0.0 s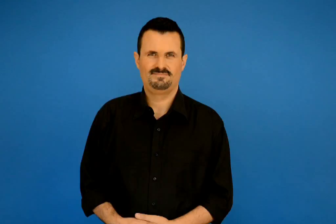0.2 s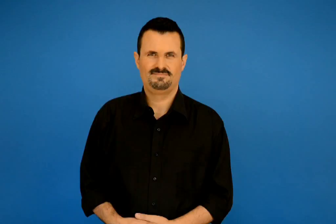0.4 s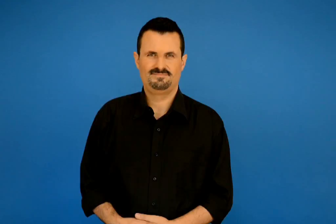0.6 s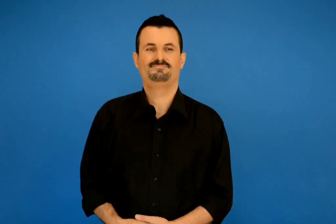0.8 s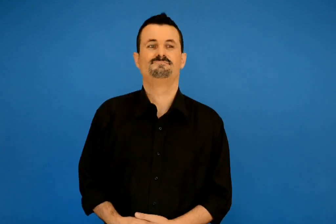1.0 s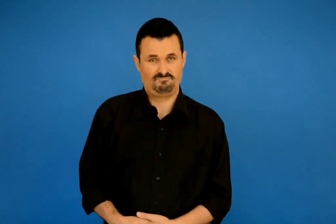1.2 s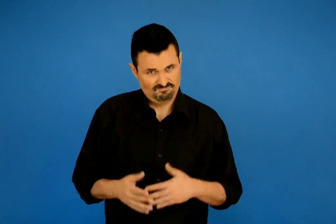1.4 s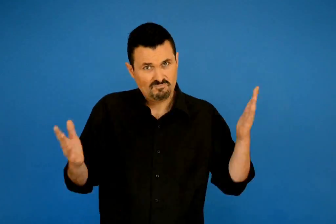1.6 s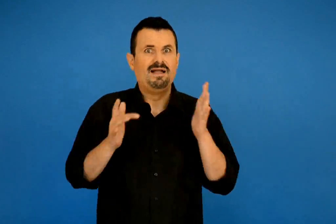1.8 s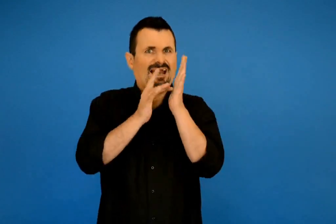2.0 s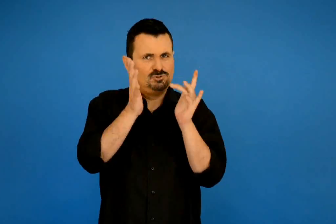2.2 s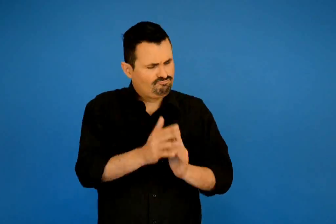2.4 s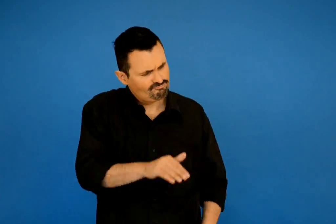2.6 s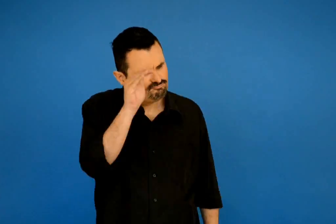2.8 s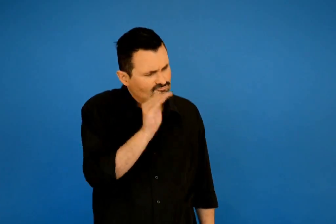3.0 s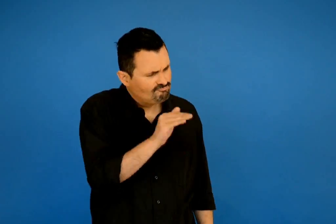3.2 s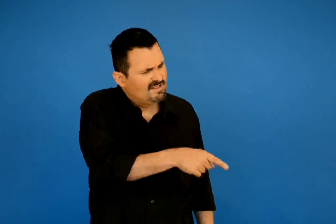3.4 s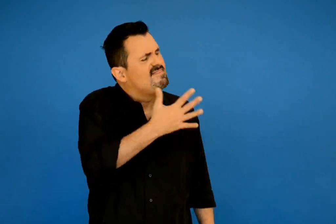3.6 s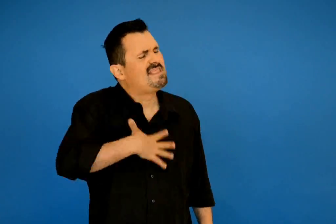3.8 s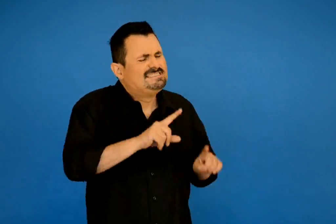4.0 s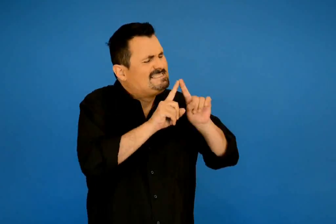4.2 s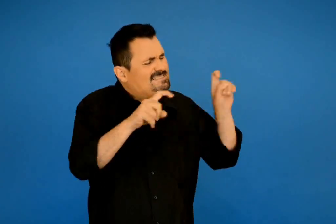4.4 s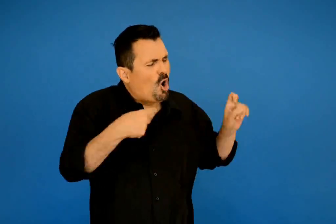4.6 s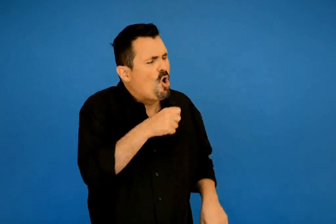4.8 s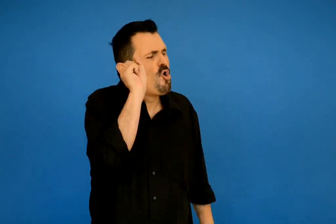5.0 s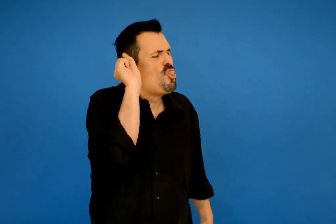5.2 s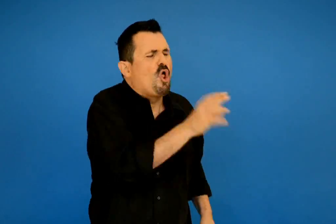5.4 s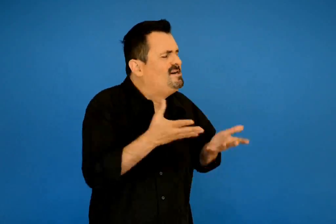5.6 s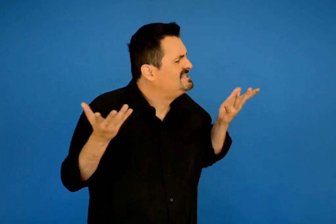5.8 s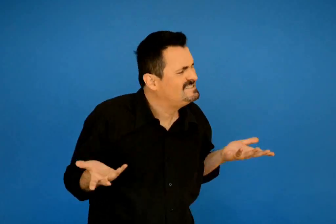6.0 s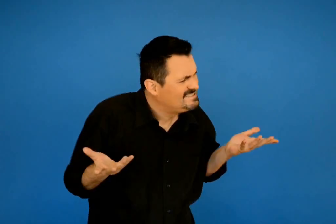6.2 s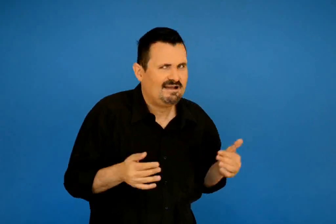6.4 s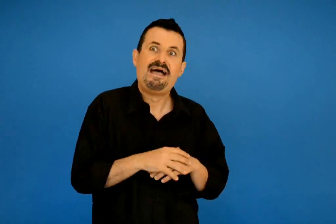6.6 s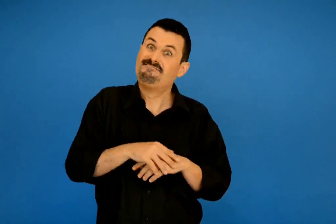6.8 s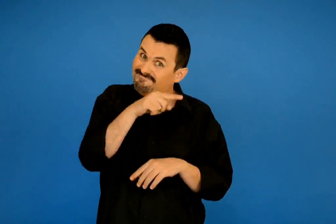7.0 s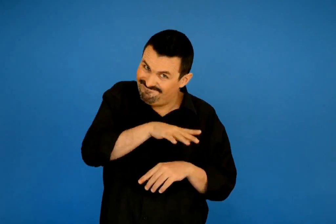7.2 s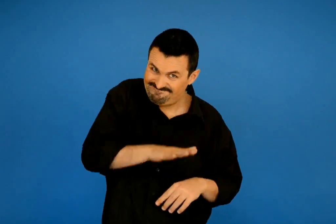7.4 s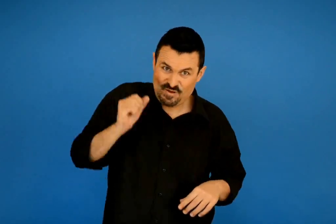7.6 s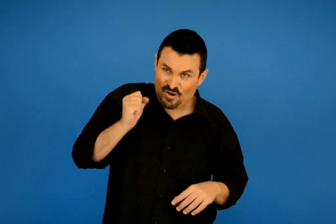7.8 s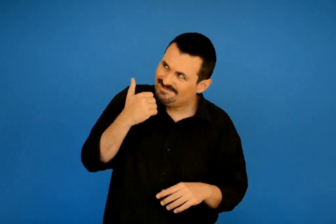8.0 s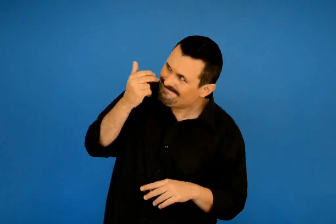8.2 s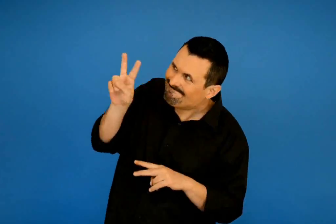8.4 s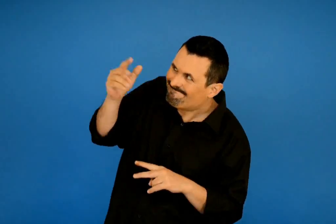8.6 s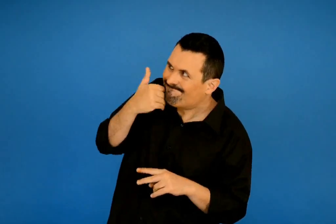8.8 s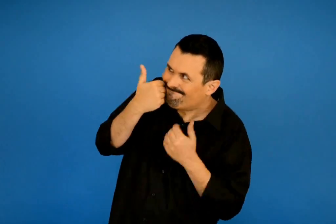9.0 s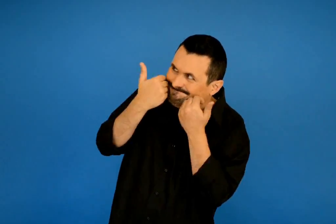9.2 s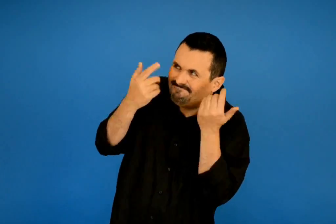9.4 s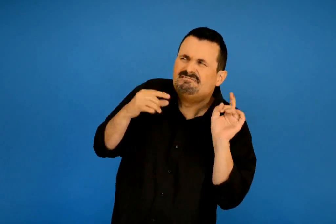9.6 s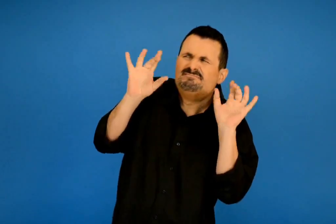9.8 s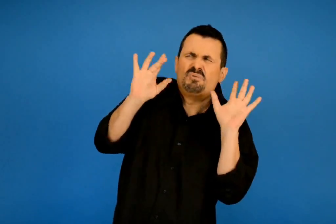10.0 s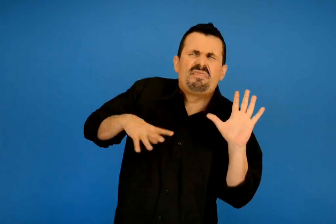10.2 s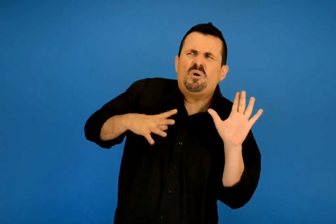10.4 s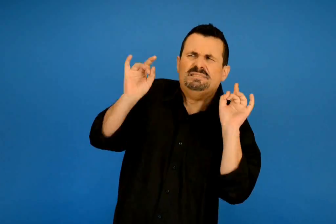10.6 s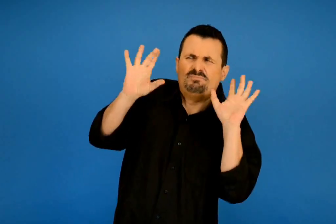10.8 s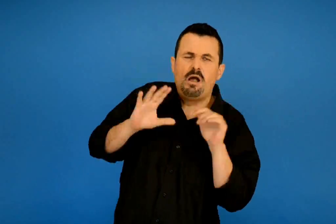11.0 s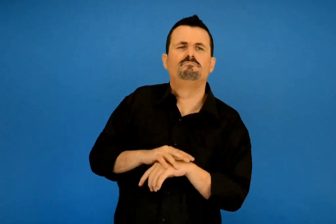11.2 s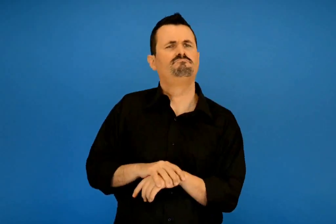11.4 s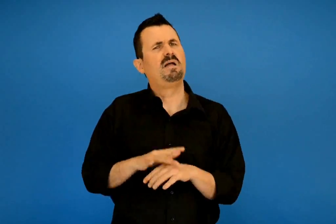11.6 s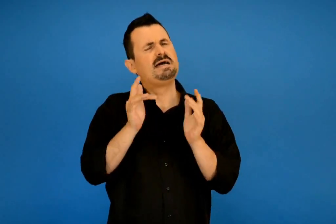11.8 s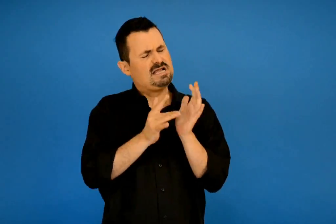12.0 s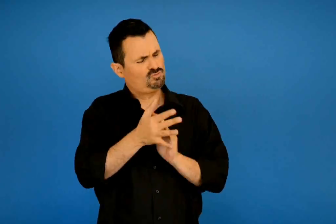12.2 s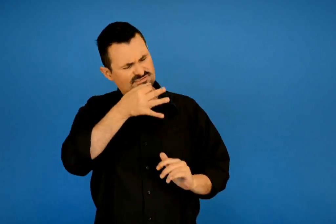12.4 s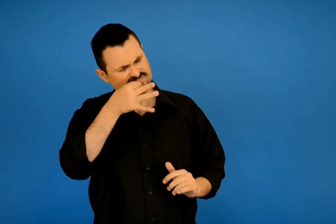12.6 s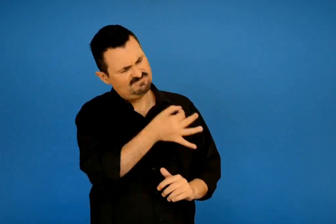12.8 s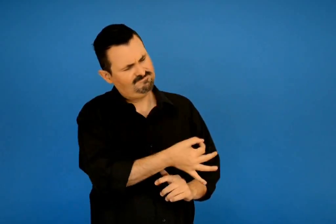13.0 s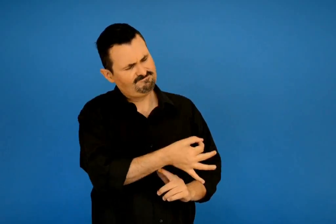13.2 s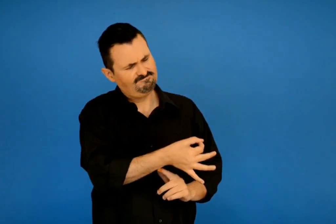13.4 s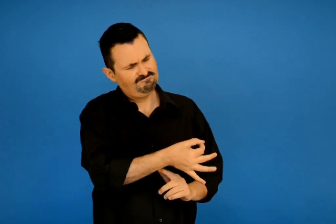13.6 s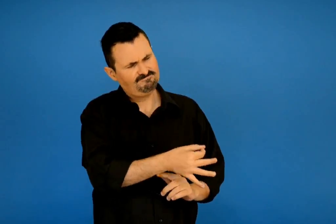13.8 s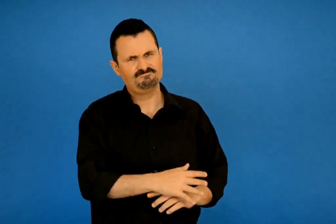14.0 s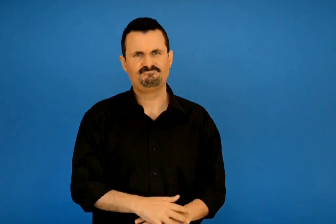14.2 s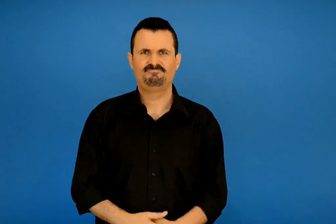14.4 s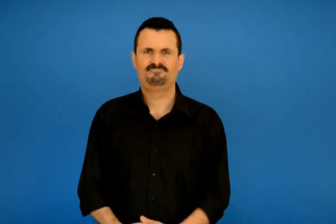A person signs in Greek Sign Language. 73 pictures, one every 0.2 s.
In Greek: τότε ο χριστός τον ρώτησε τι θα ήθελε να του χαρίσει εκείνος απάντησε ντροπαλά ότι δεν ήθελε τίποτα ο χριστός του είπε
